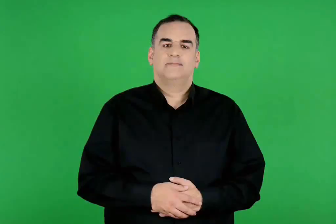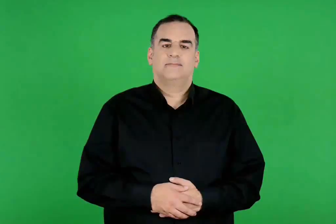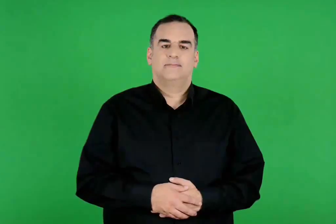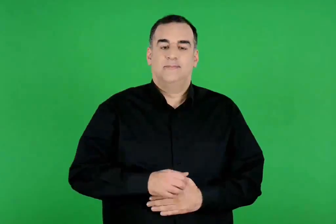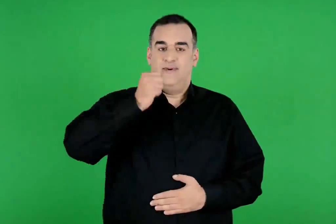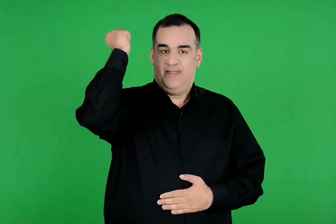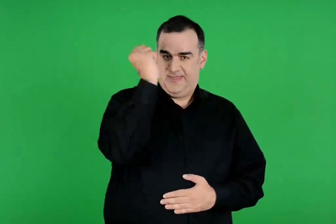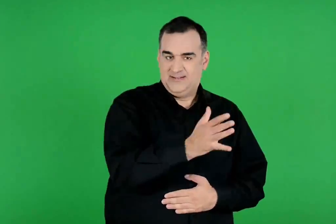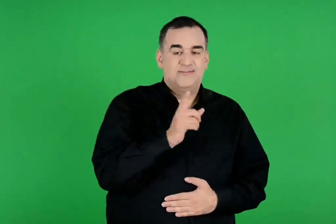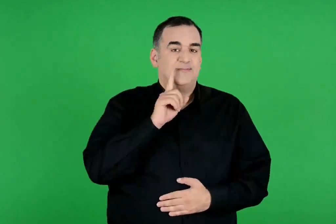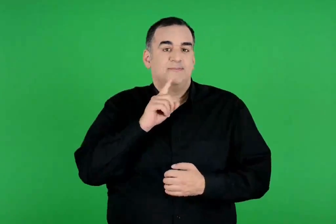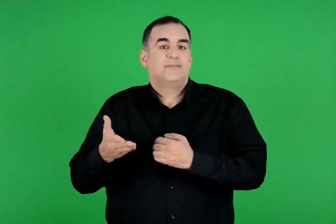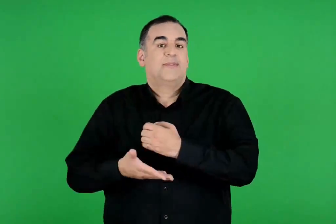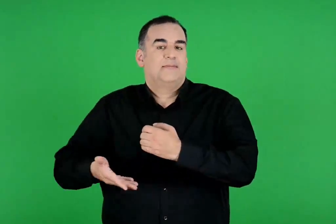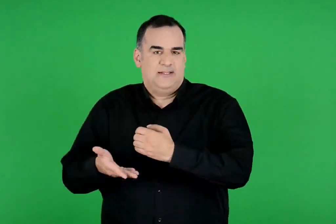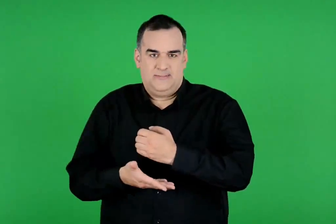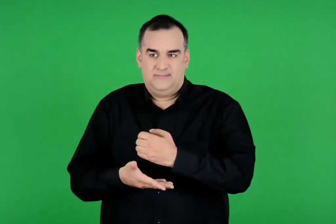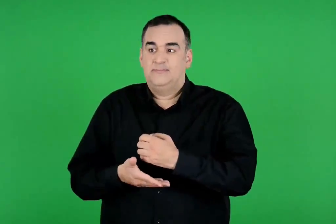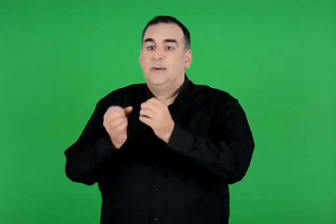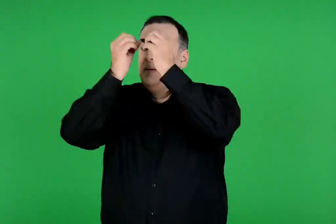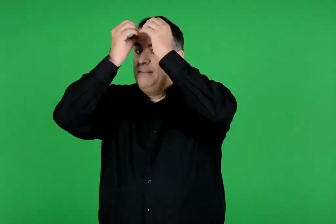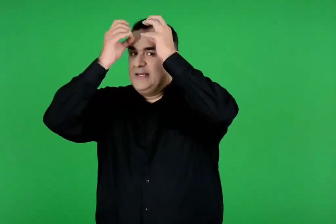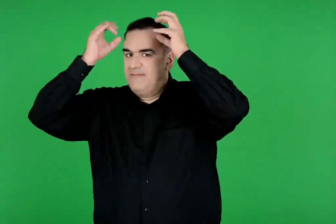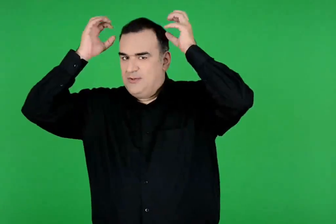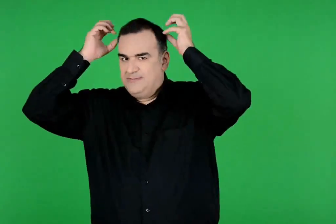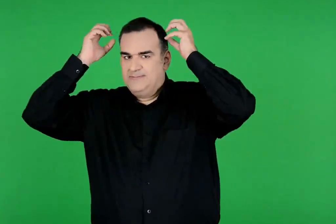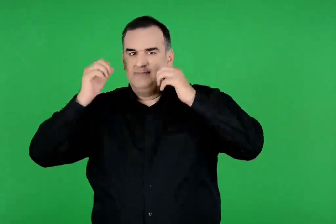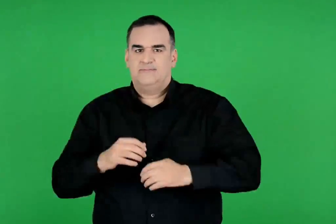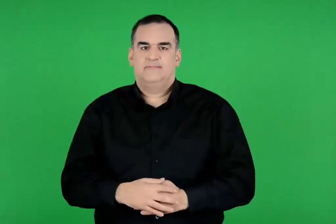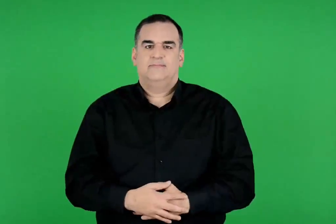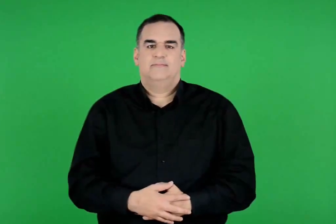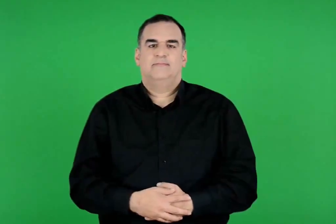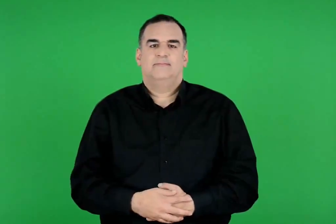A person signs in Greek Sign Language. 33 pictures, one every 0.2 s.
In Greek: δίας και δήμητρα περσεφόνη
